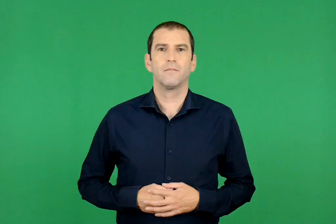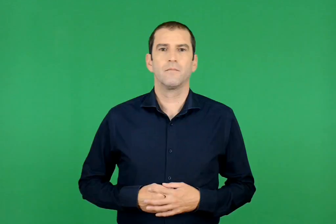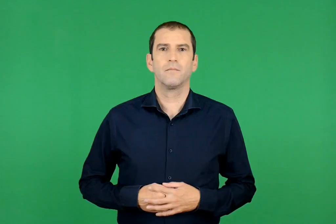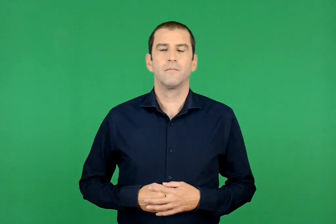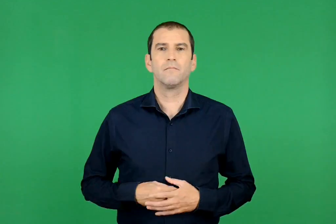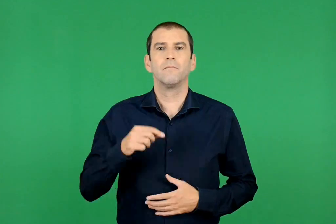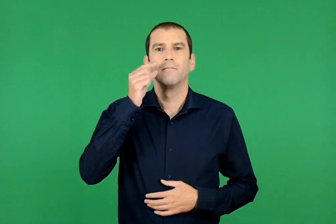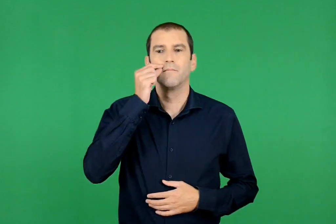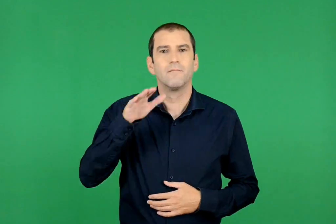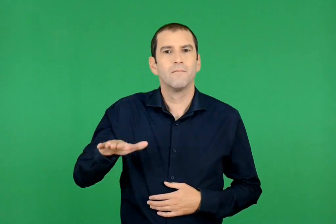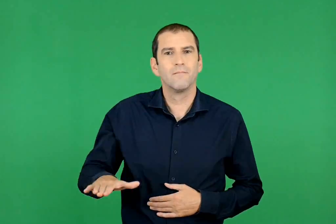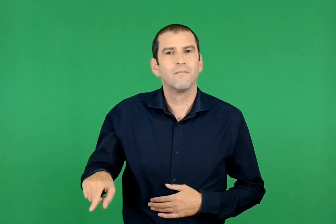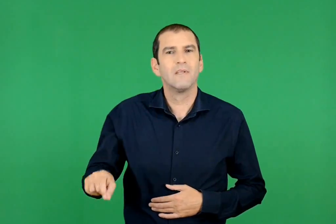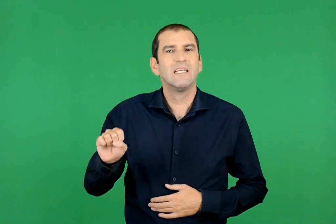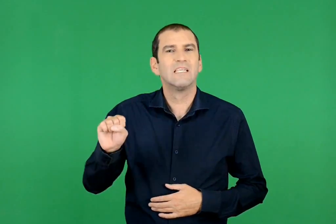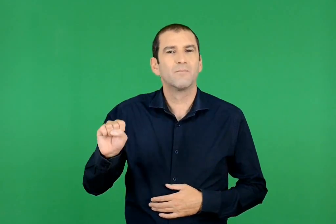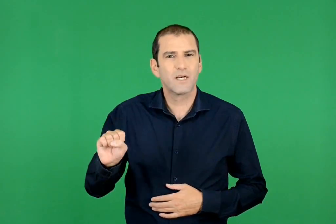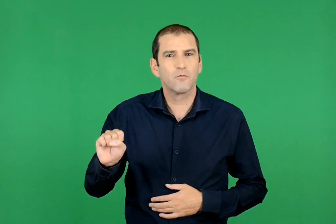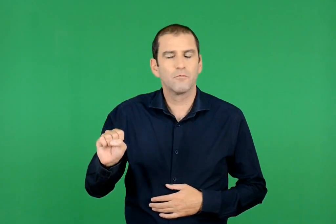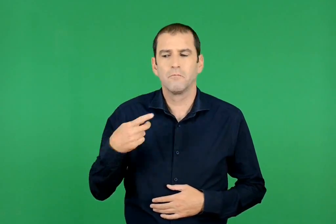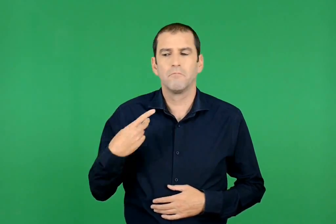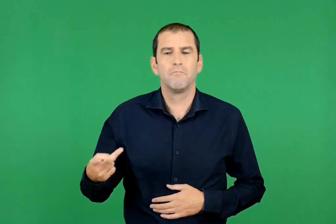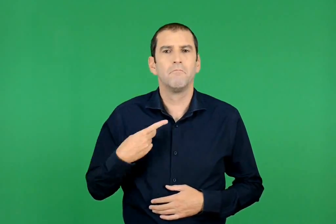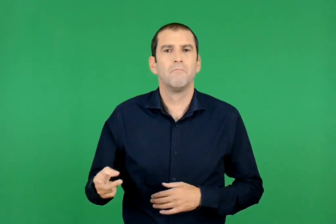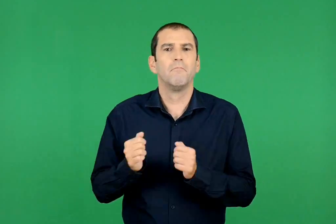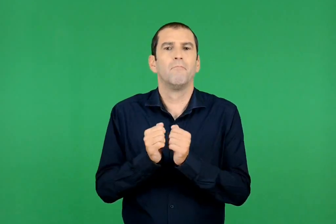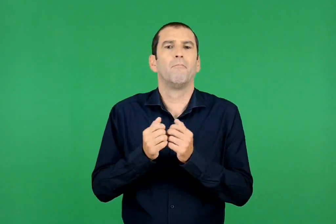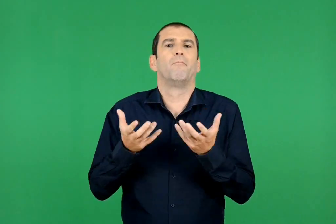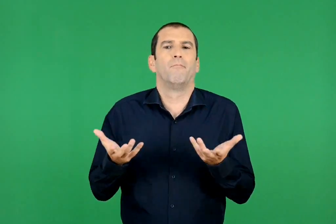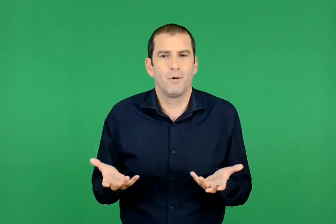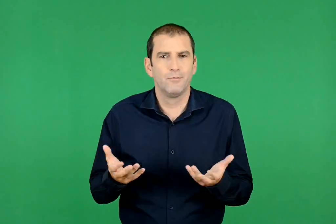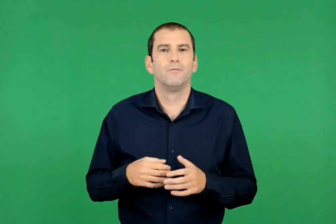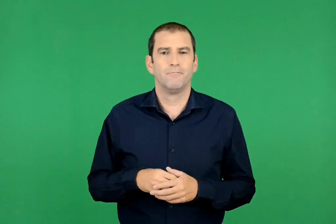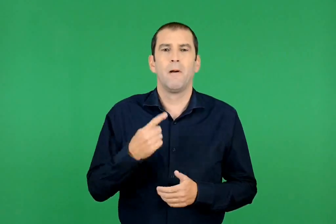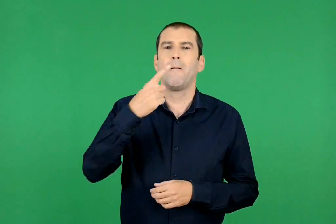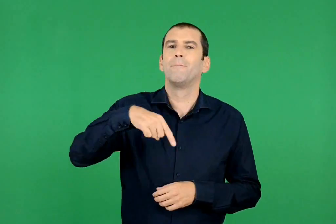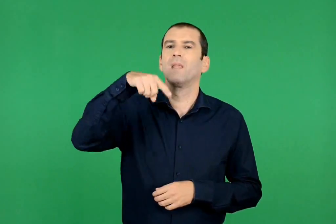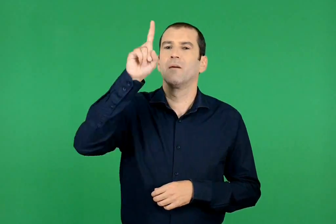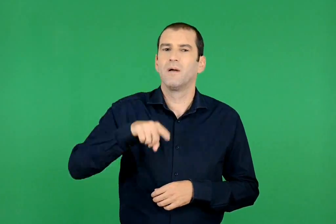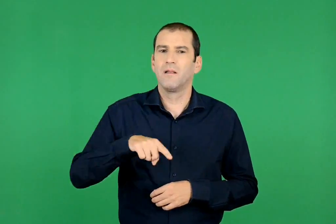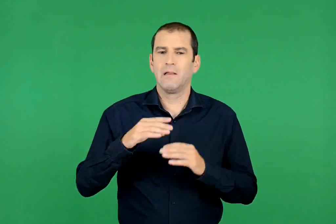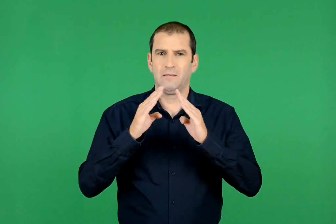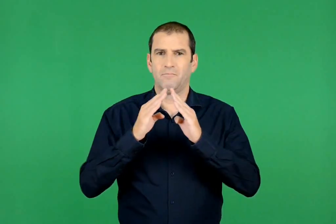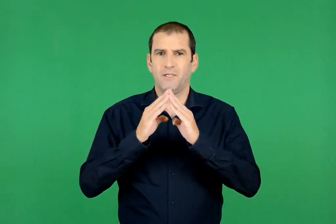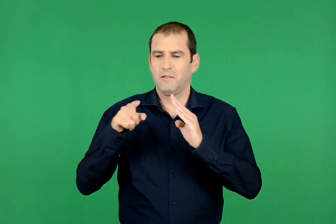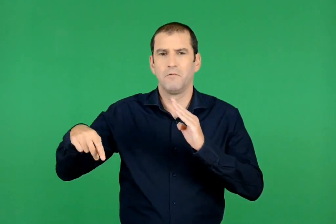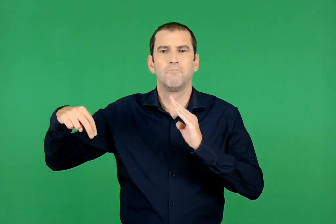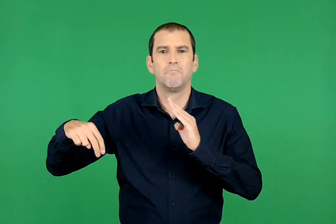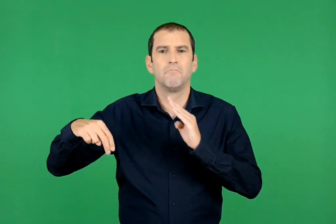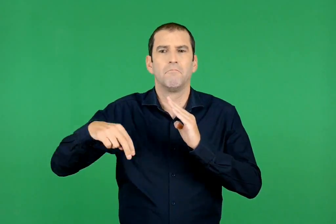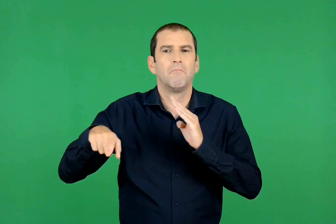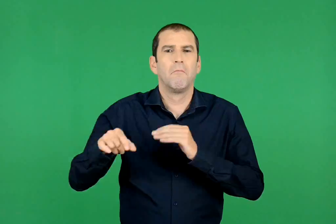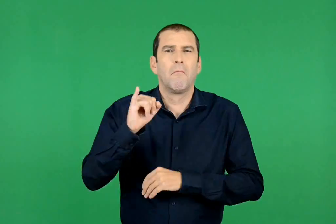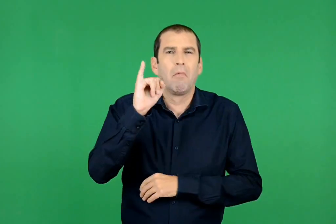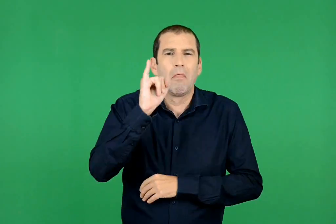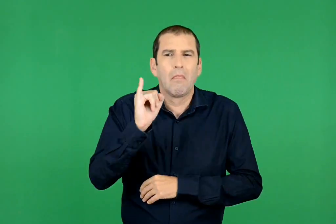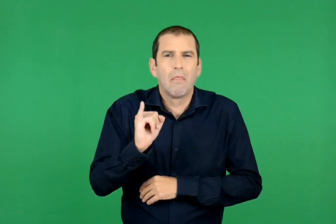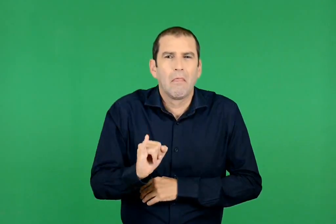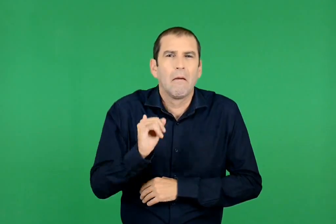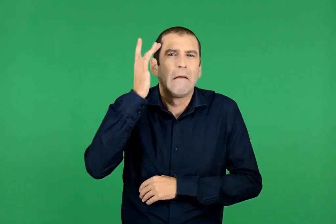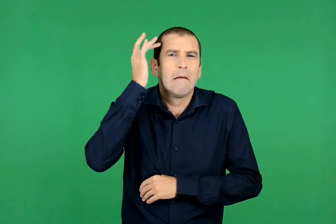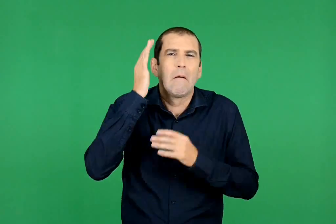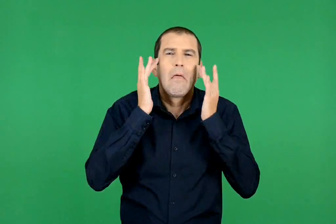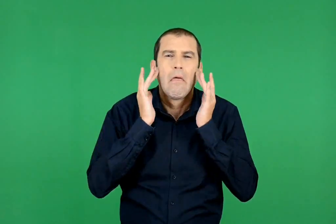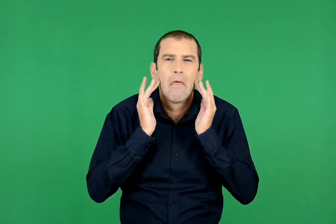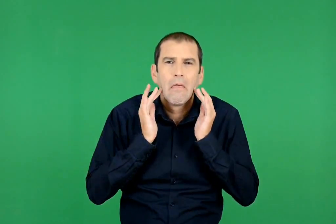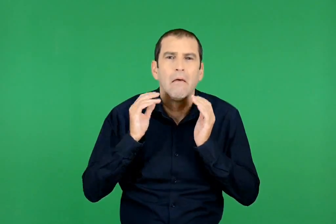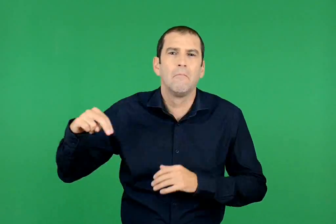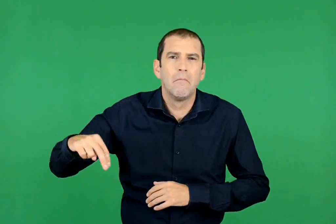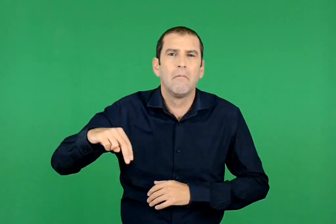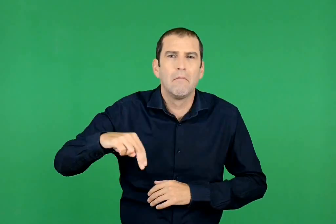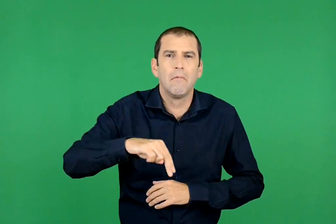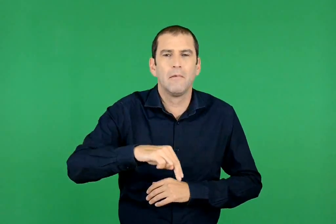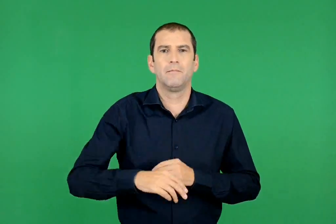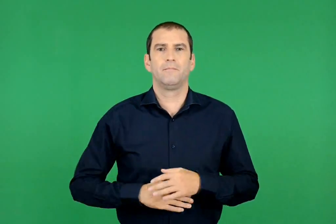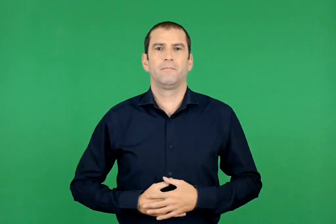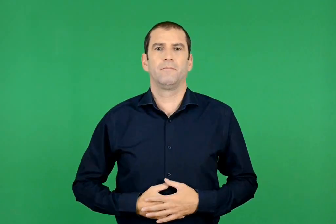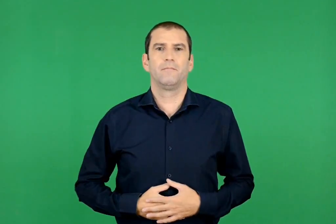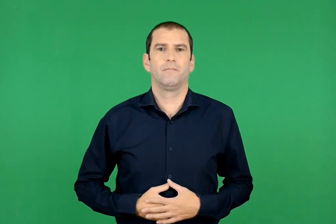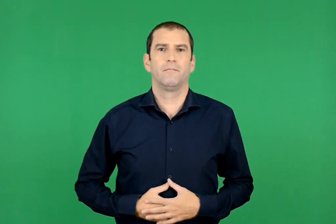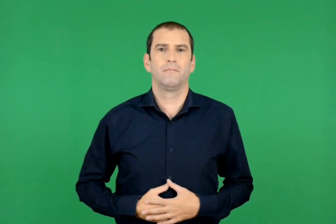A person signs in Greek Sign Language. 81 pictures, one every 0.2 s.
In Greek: να πώς πιάσαμε φιλίες με το σπύρο. περνούσε μια μέρα μπροστά από το σπίτι , αδύνατος και ωχρούλης καθώς ήταν
